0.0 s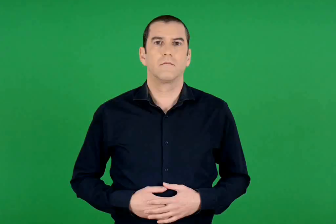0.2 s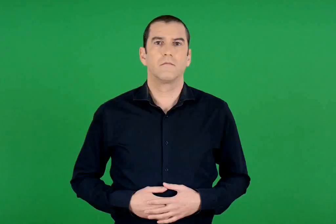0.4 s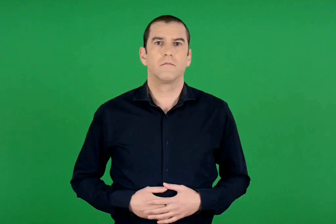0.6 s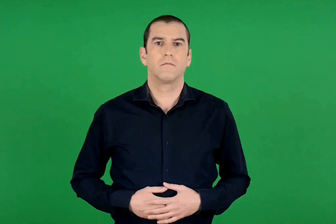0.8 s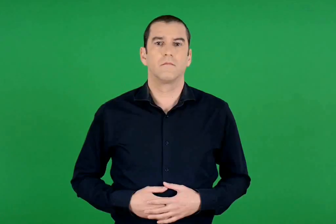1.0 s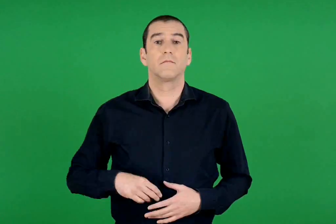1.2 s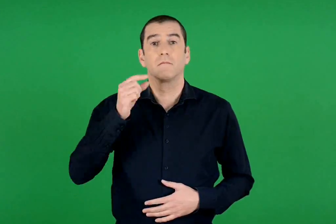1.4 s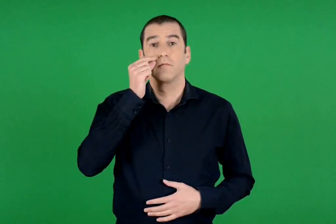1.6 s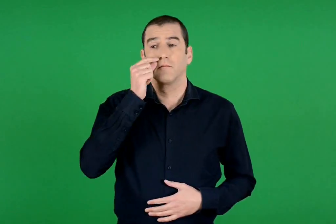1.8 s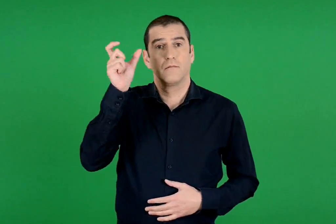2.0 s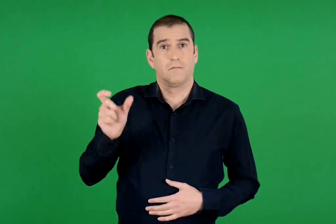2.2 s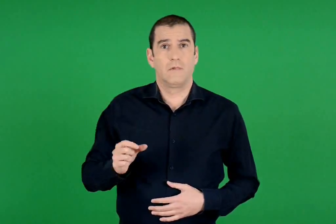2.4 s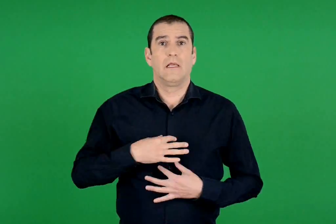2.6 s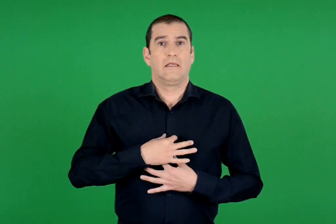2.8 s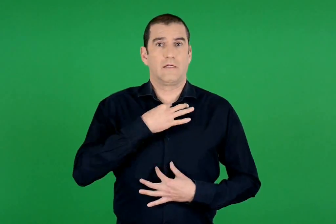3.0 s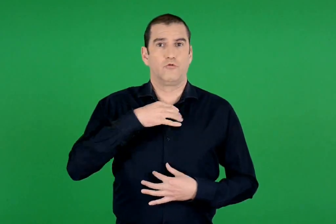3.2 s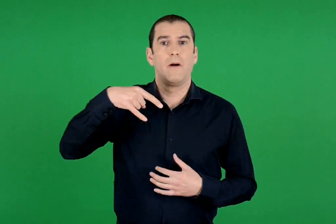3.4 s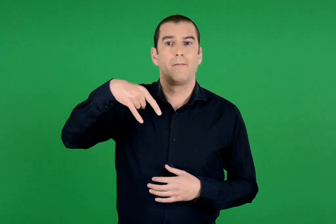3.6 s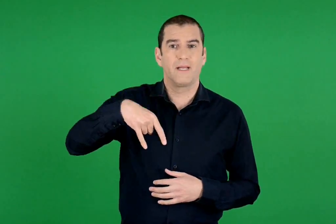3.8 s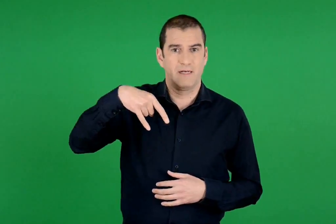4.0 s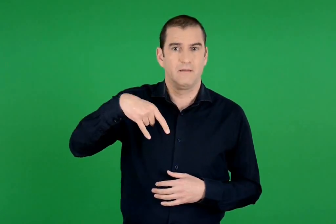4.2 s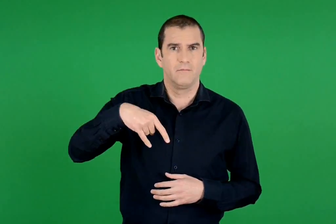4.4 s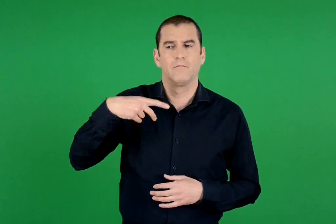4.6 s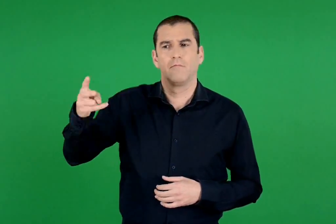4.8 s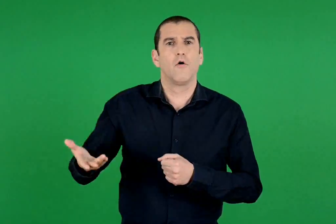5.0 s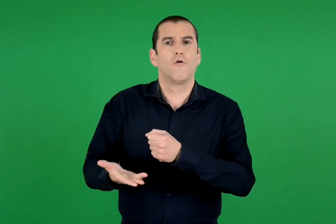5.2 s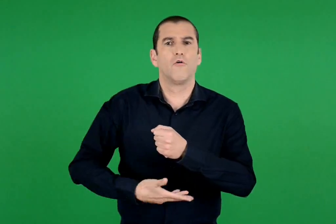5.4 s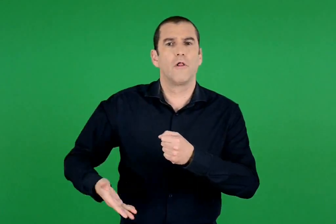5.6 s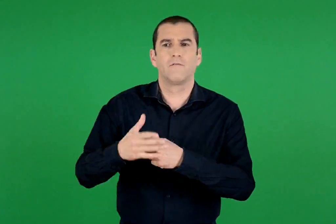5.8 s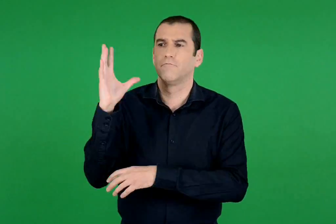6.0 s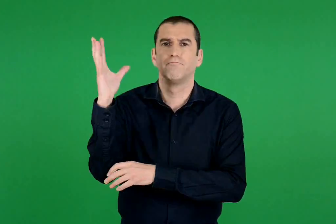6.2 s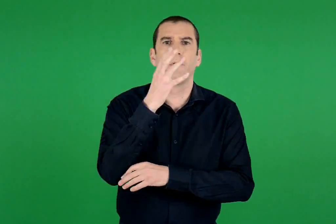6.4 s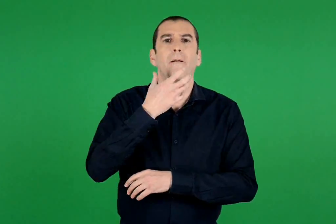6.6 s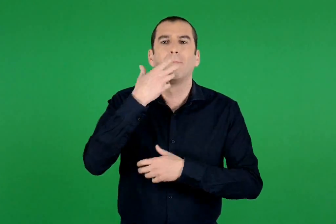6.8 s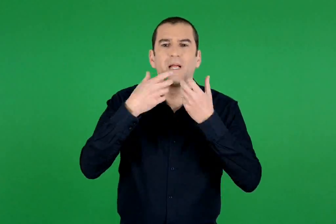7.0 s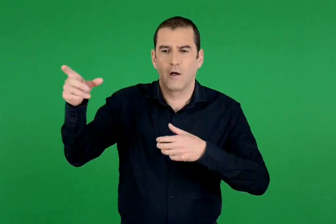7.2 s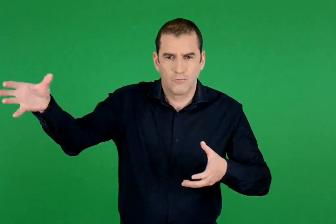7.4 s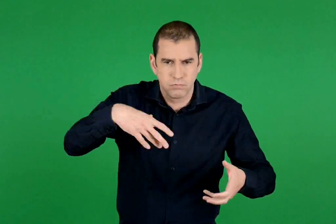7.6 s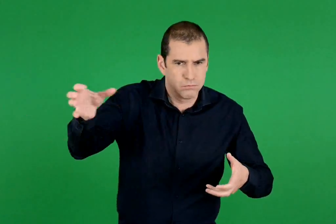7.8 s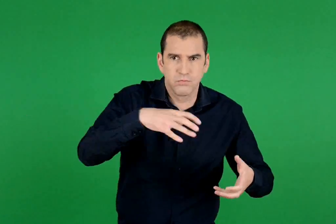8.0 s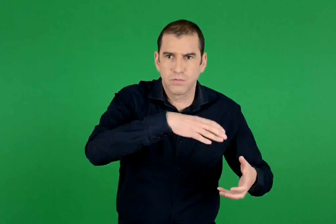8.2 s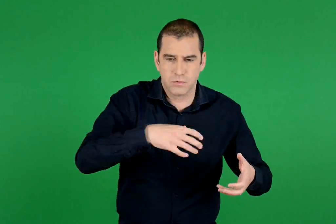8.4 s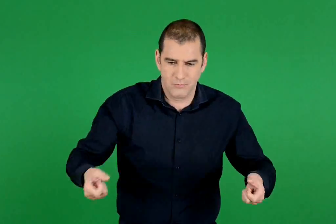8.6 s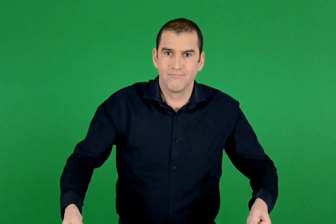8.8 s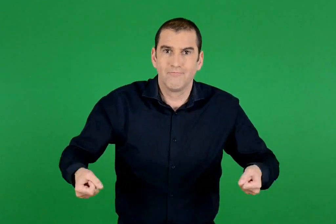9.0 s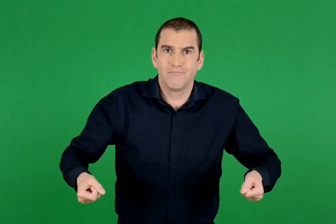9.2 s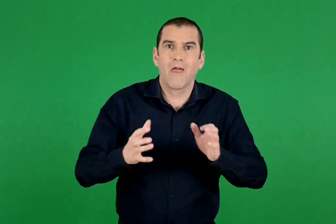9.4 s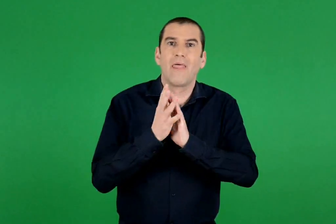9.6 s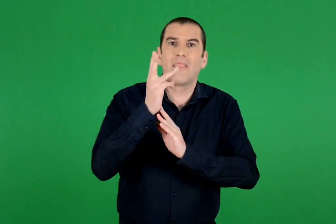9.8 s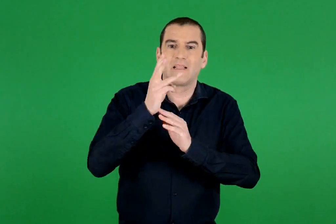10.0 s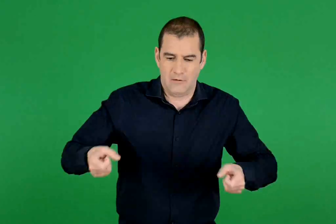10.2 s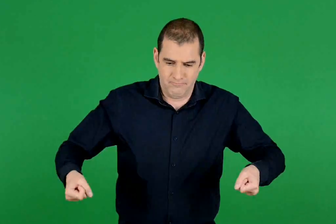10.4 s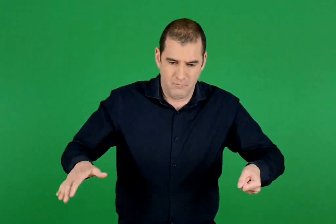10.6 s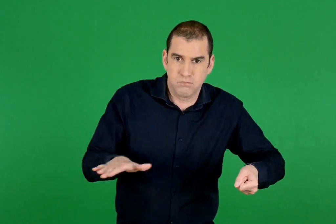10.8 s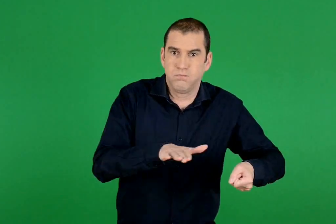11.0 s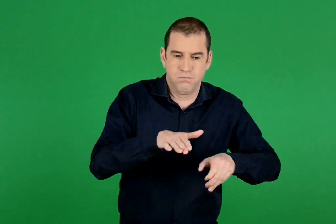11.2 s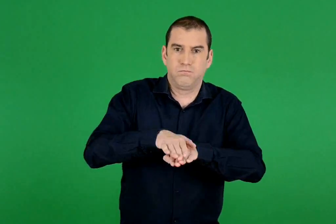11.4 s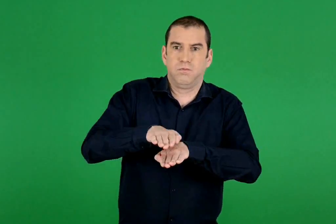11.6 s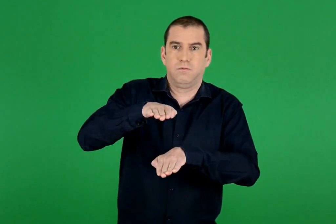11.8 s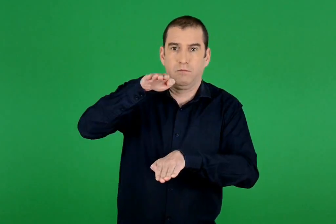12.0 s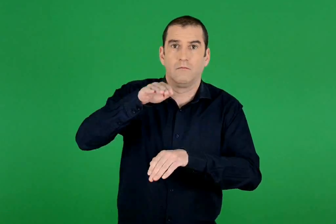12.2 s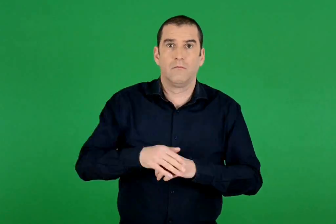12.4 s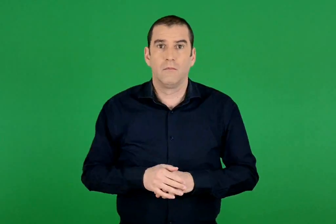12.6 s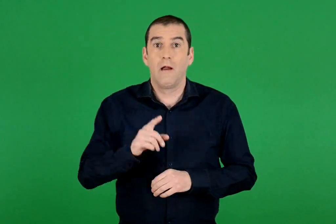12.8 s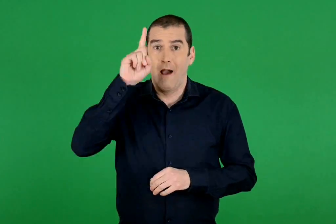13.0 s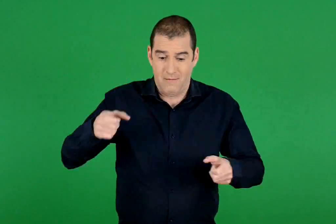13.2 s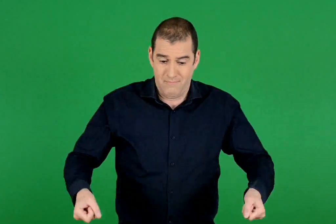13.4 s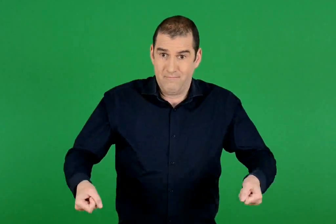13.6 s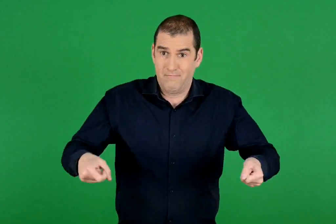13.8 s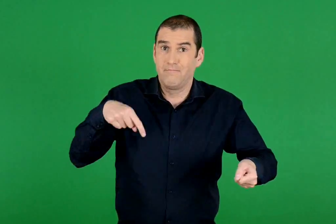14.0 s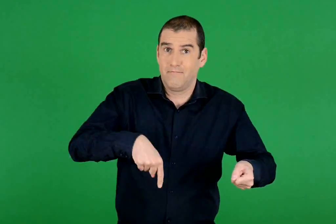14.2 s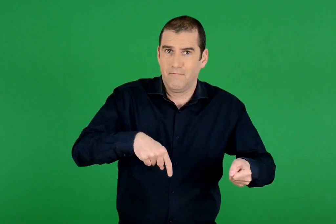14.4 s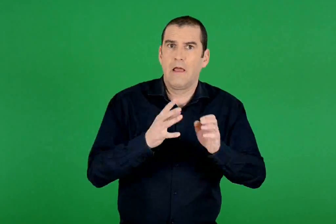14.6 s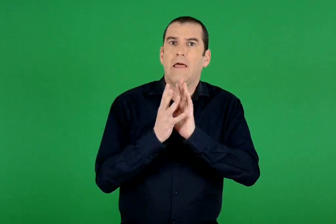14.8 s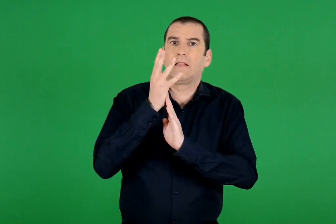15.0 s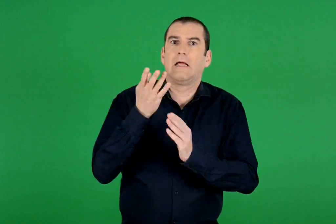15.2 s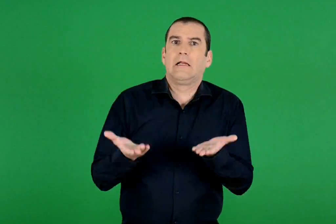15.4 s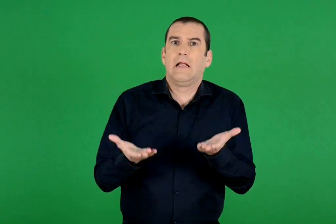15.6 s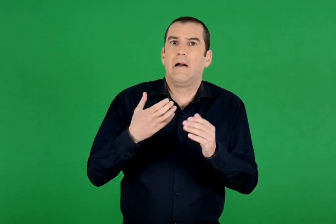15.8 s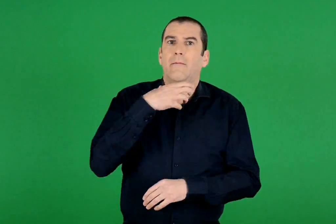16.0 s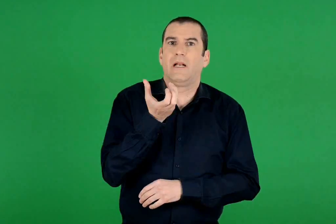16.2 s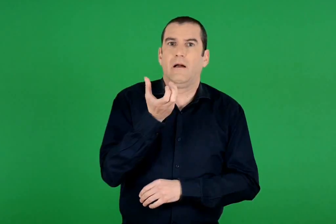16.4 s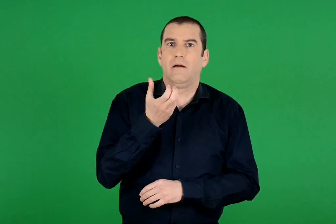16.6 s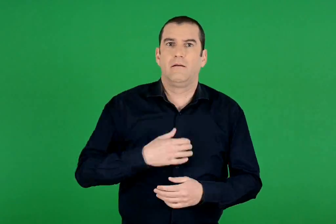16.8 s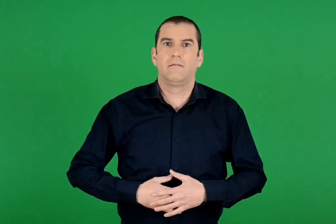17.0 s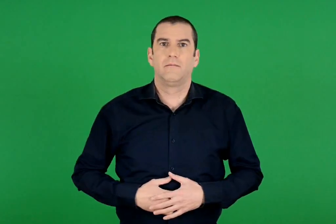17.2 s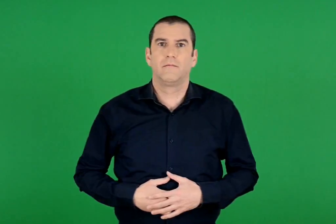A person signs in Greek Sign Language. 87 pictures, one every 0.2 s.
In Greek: ο κύριος παντελής μάζεψε από το χωράφι του μήλα και γέμισε 13 τελάρα. κάθε τελάρο χωράει 14 κιλά μήλα
